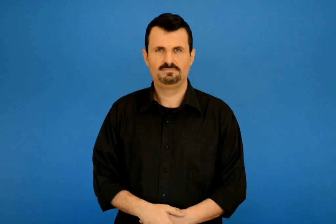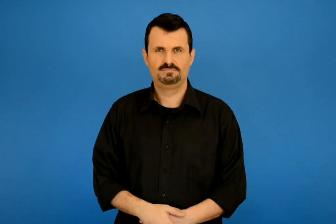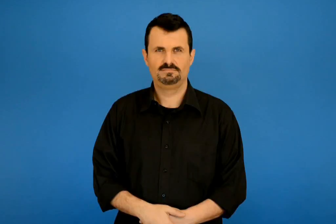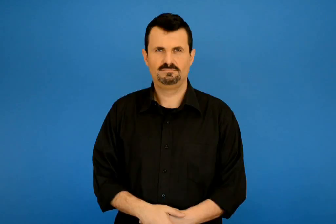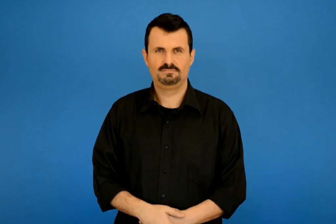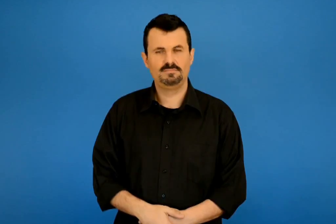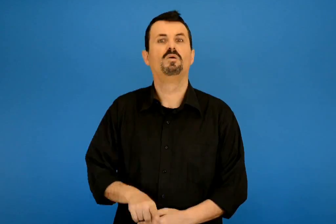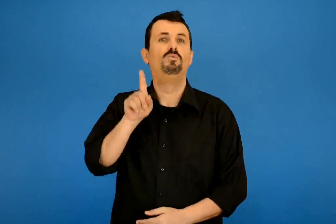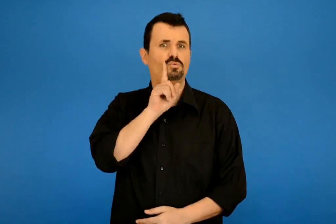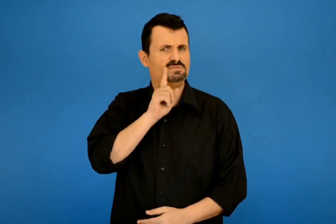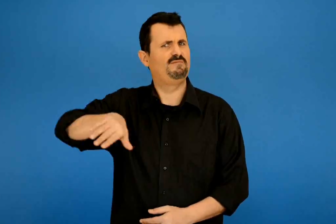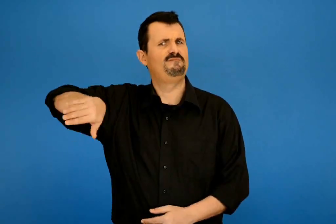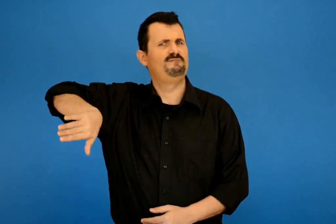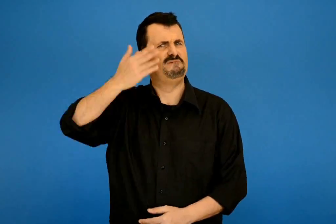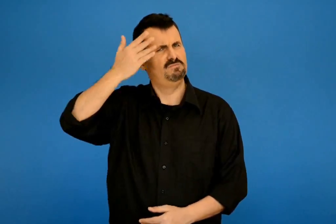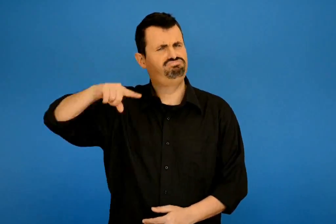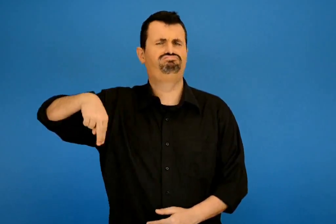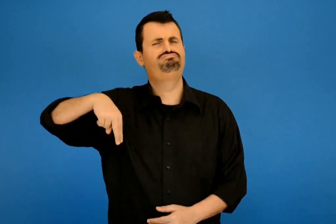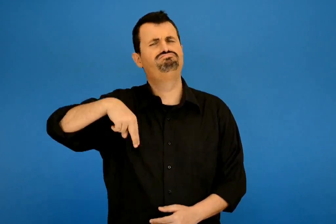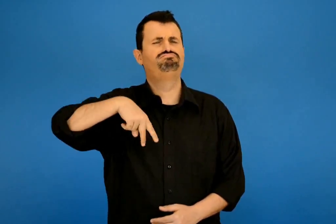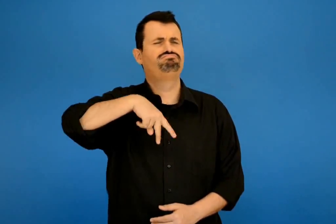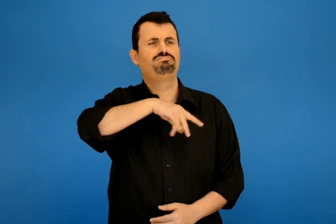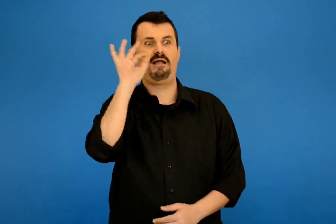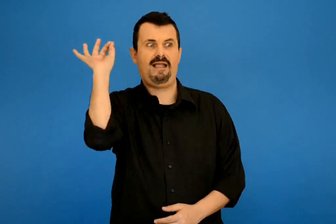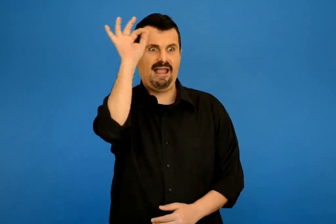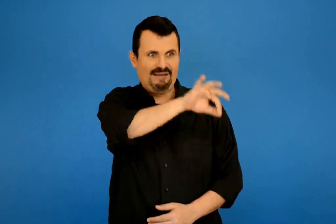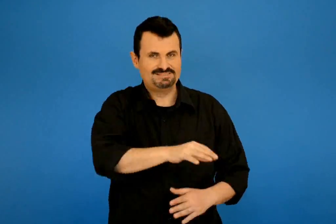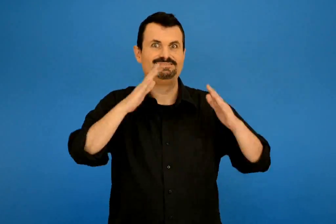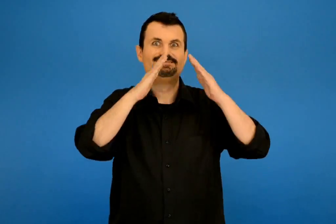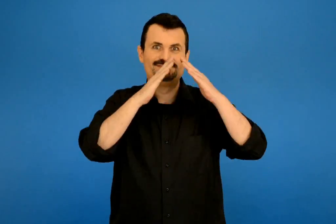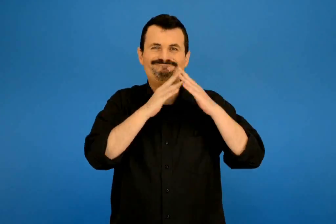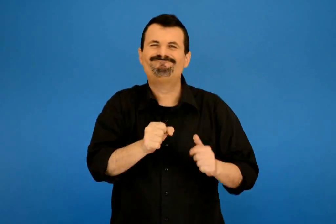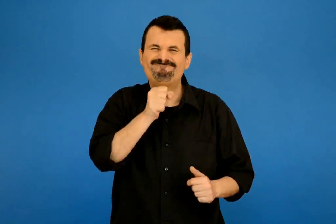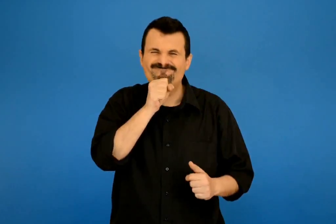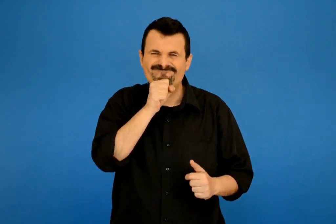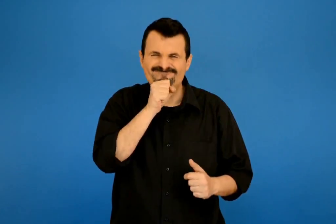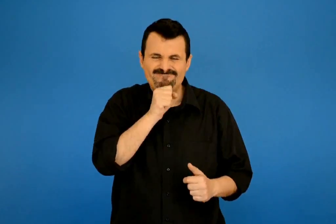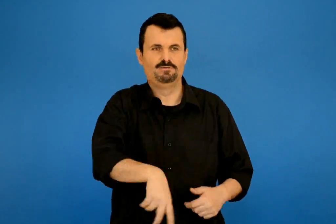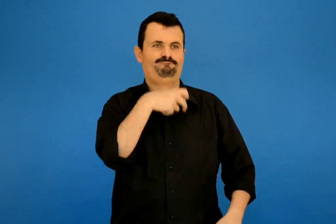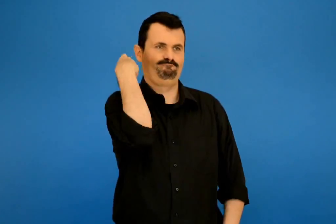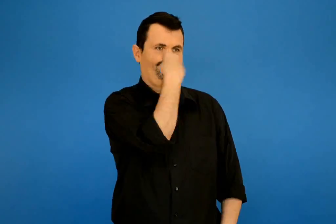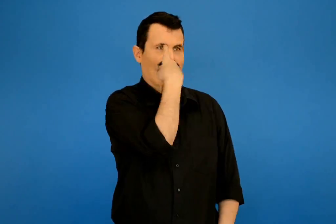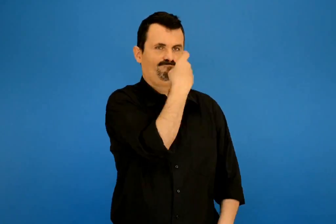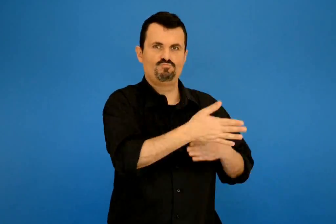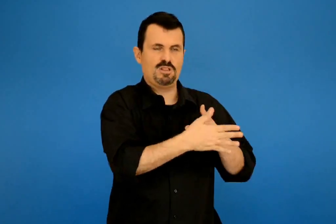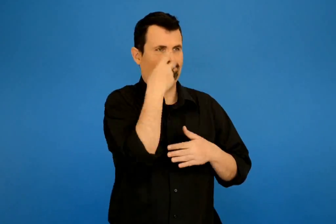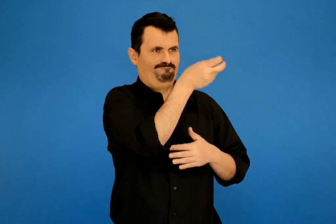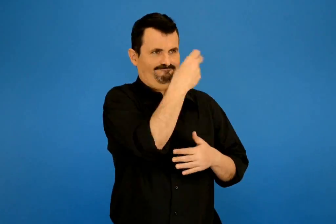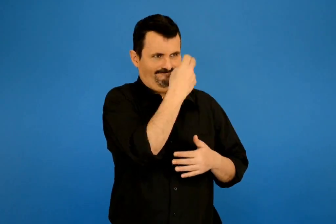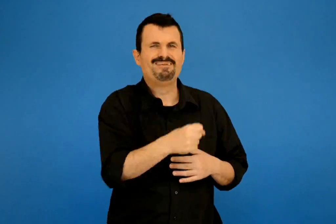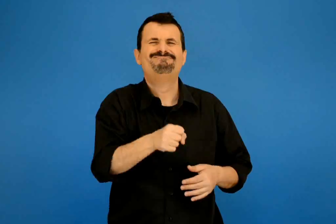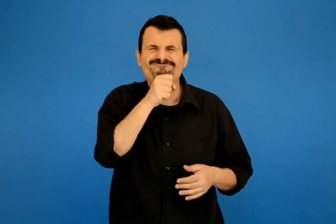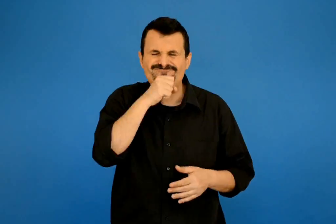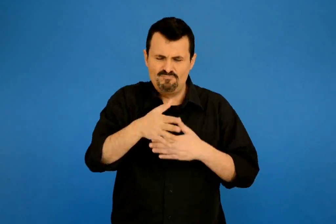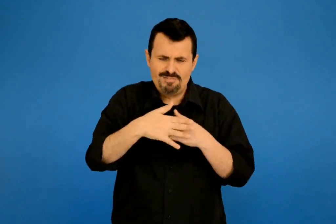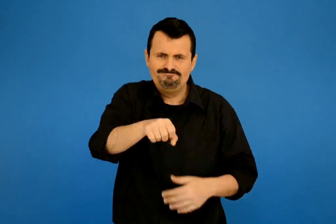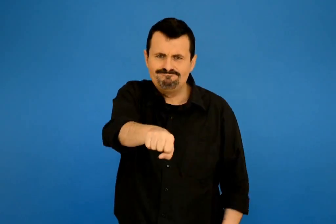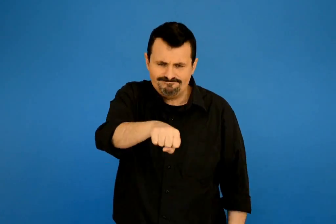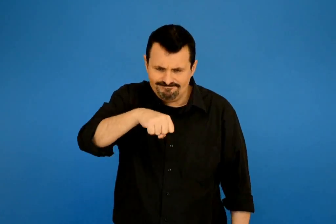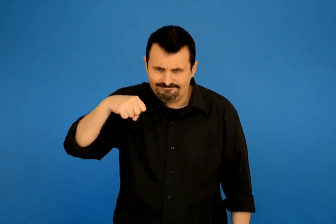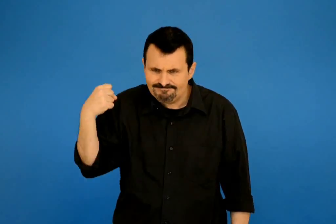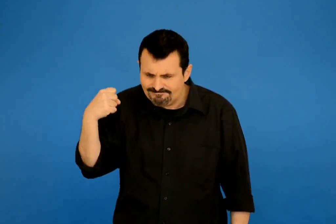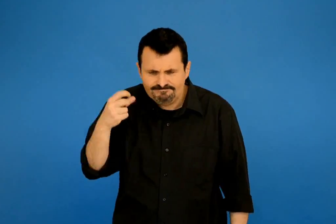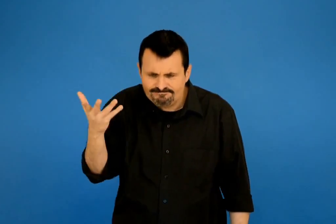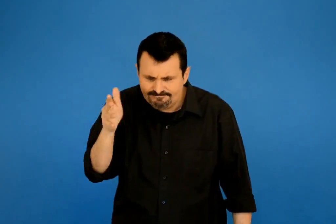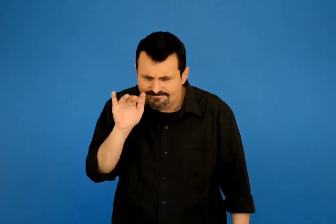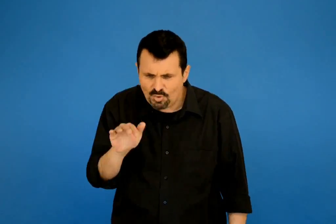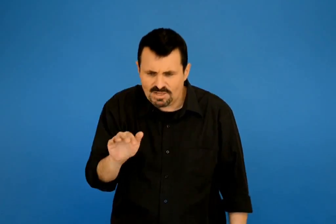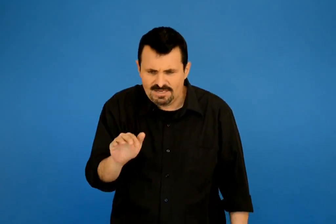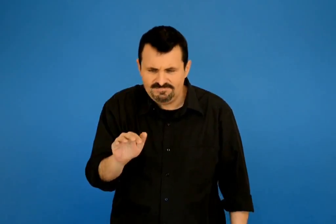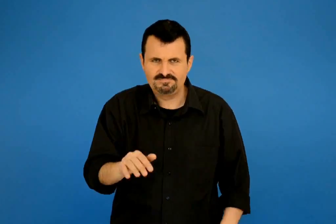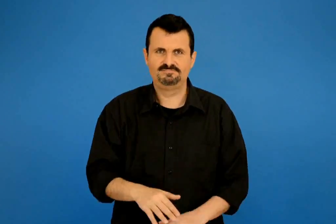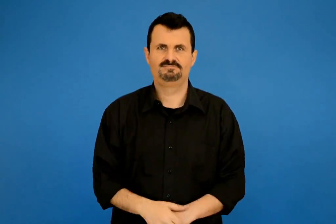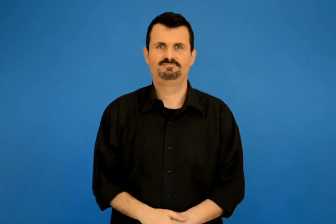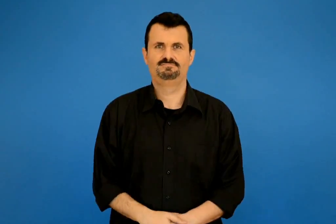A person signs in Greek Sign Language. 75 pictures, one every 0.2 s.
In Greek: φεύγει η κοπέλα φτάνει στο σπίτι της δρακόντισσας και χτυπάει την πόρτα βγαίνει η δρακόντισσα και τη ρωτάει
